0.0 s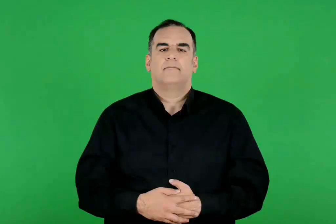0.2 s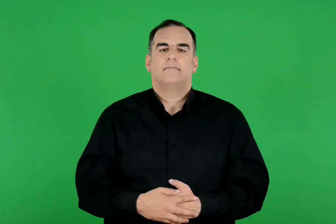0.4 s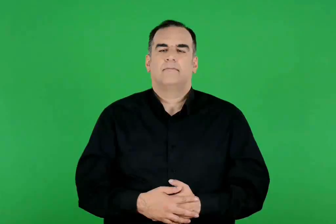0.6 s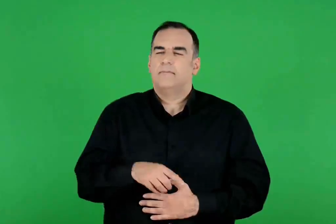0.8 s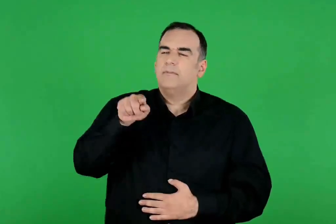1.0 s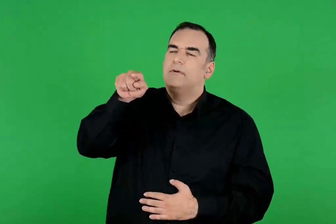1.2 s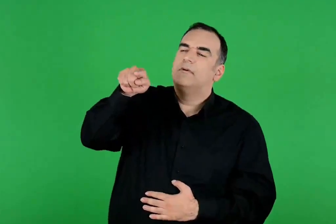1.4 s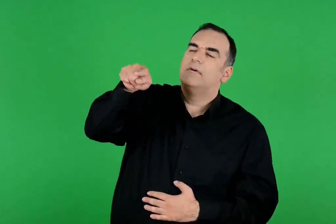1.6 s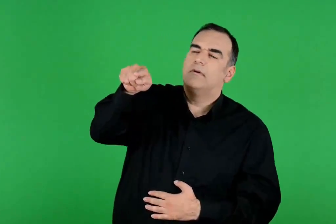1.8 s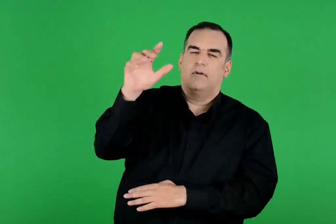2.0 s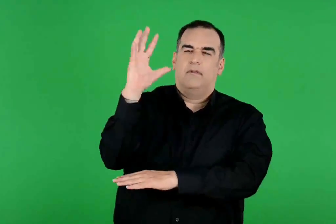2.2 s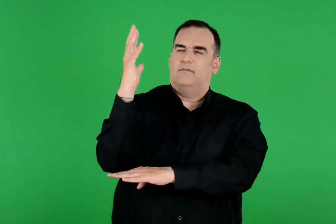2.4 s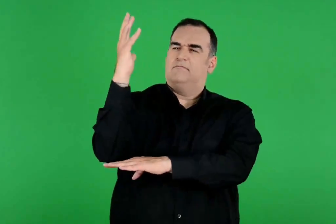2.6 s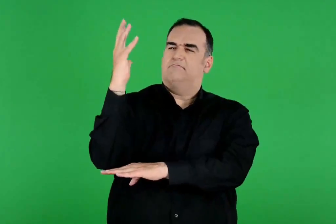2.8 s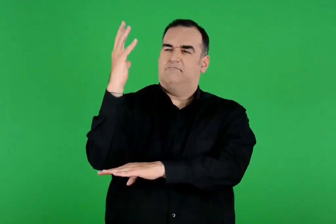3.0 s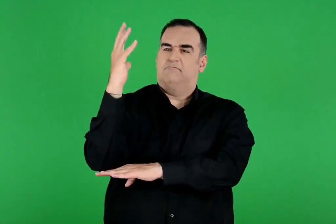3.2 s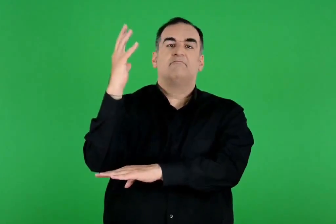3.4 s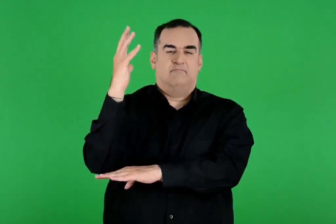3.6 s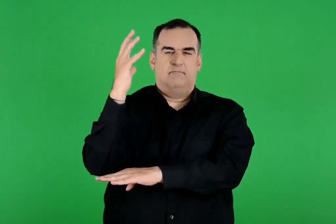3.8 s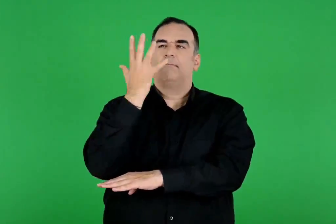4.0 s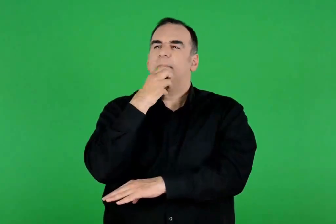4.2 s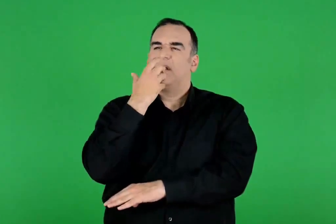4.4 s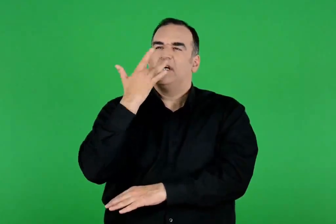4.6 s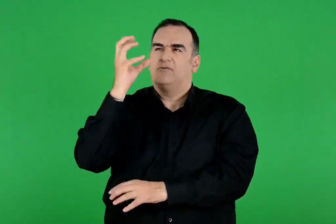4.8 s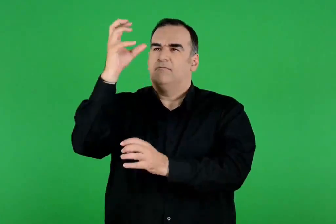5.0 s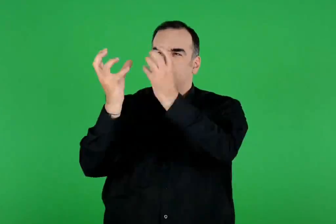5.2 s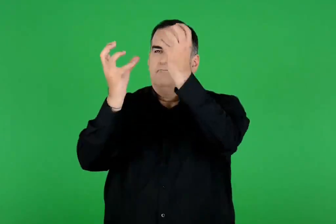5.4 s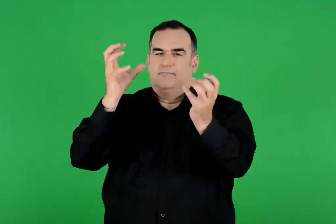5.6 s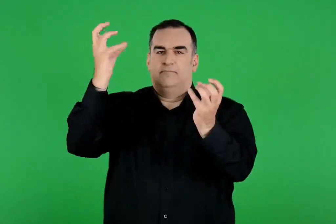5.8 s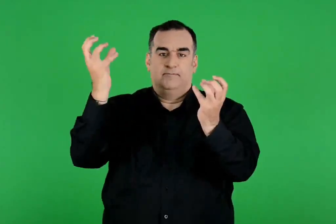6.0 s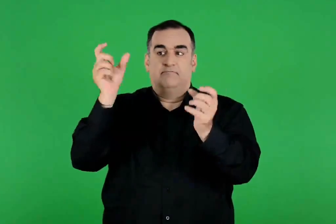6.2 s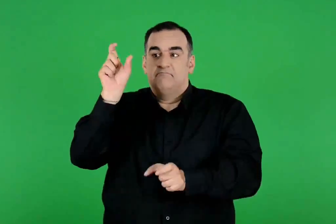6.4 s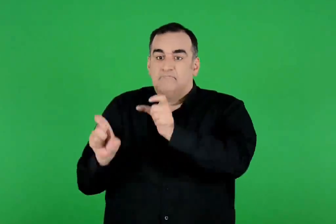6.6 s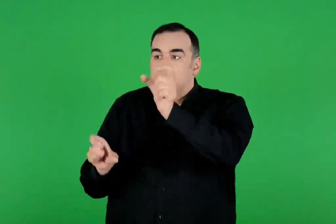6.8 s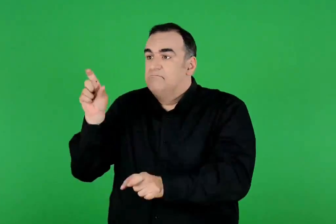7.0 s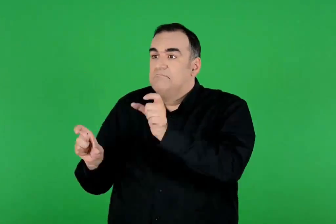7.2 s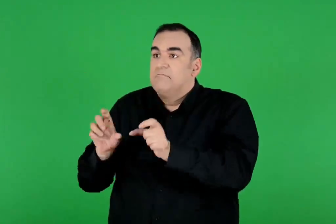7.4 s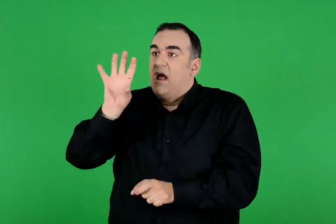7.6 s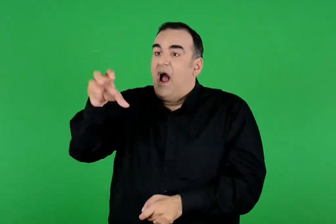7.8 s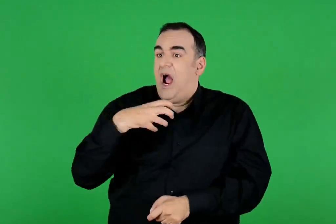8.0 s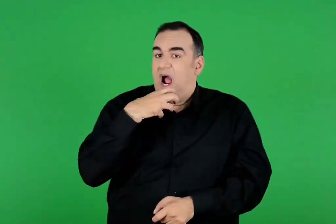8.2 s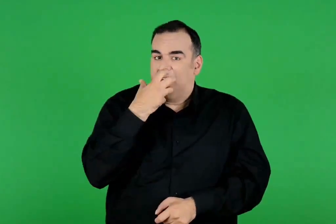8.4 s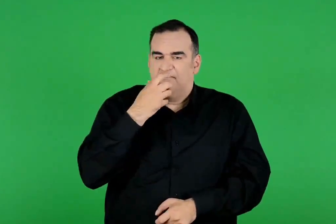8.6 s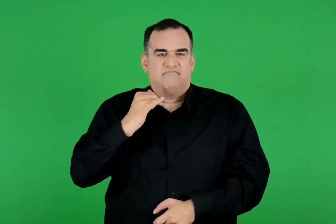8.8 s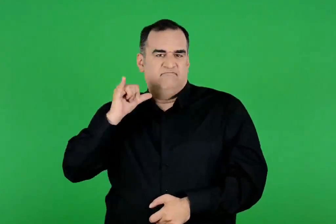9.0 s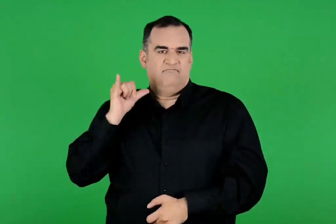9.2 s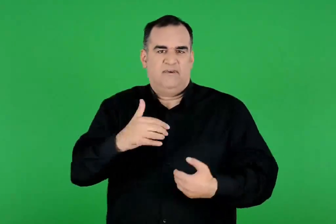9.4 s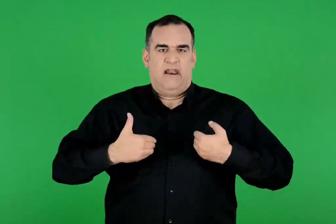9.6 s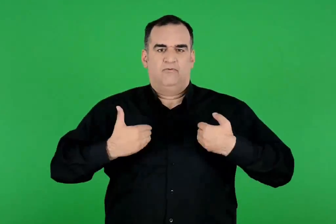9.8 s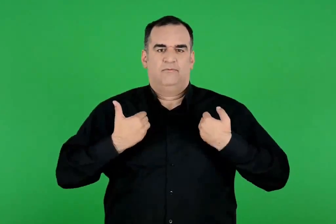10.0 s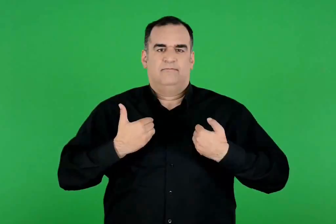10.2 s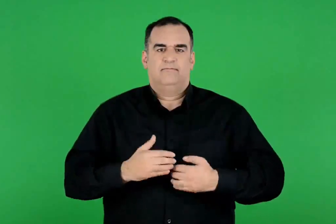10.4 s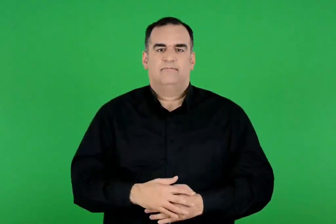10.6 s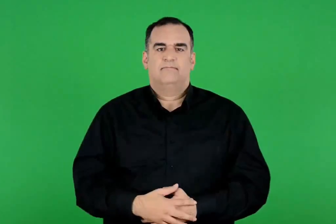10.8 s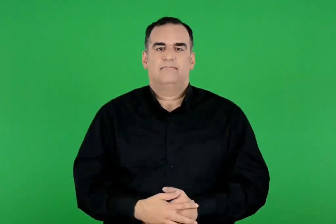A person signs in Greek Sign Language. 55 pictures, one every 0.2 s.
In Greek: εκεί υπήρχε το δέντρο που έκανε τα χρυσά μήλα. όποιος τα έτρωγε έμενε για πάντα νέος
